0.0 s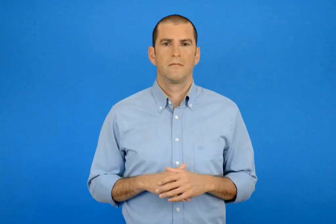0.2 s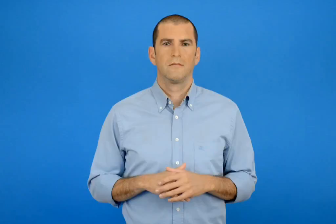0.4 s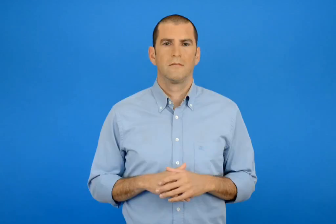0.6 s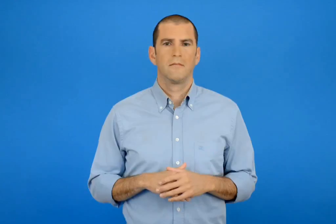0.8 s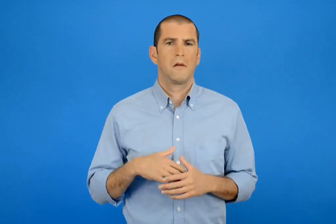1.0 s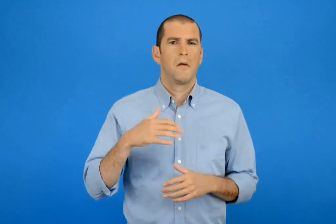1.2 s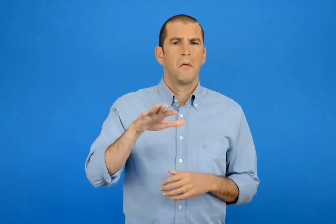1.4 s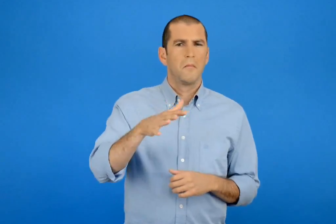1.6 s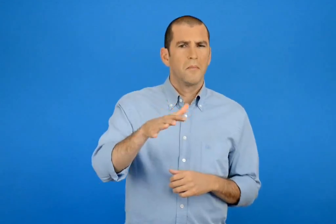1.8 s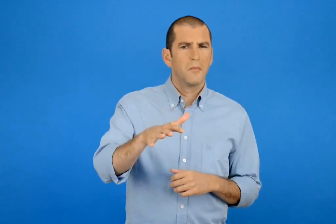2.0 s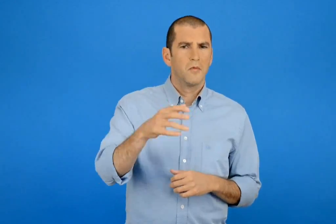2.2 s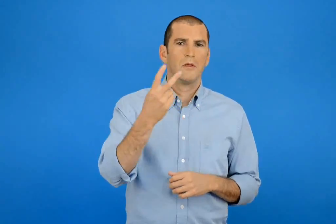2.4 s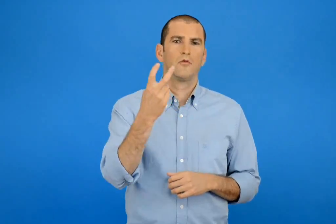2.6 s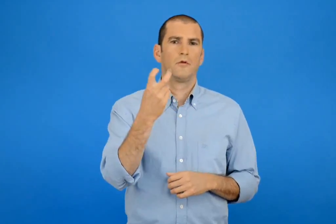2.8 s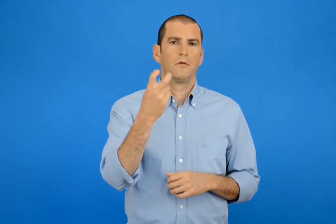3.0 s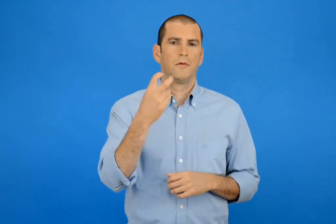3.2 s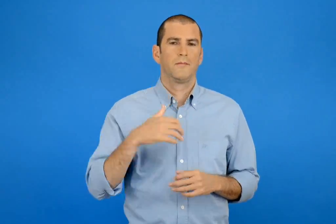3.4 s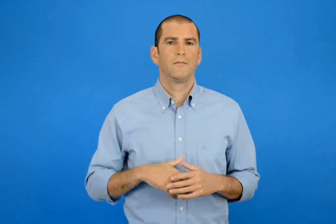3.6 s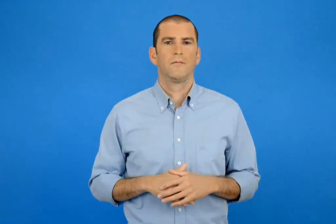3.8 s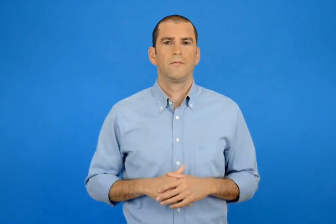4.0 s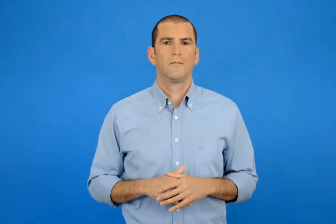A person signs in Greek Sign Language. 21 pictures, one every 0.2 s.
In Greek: περίπου 20
